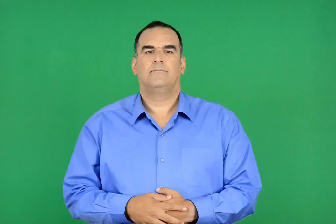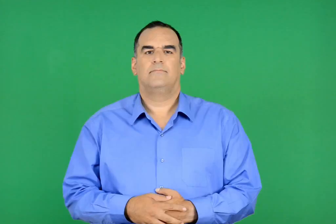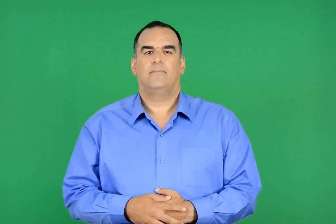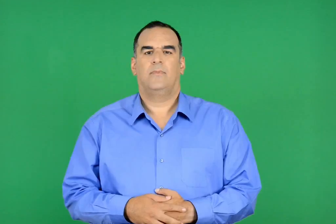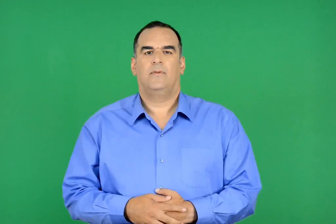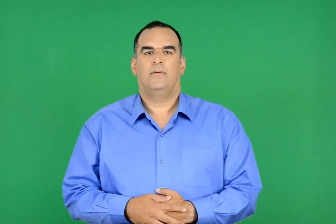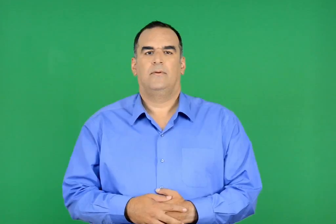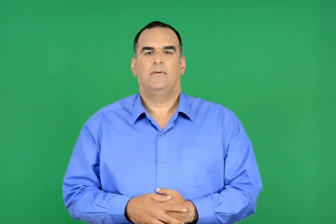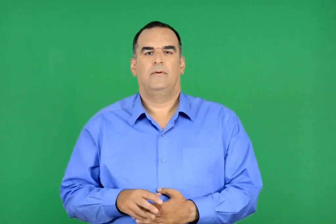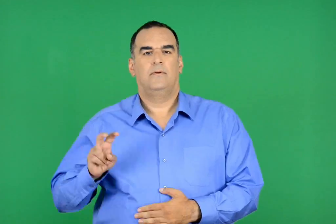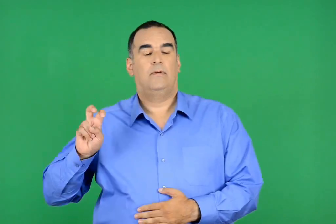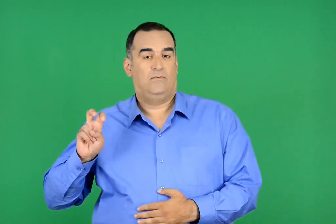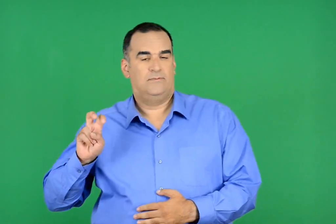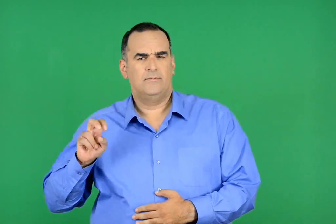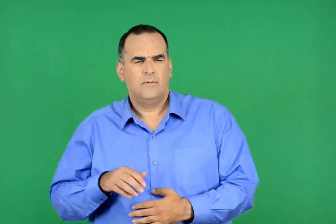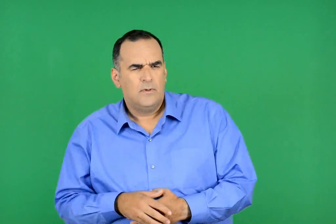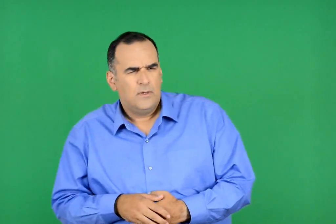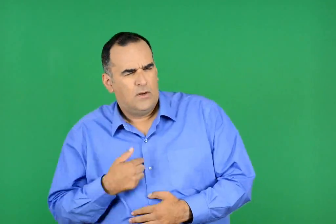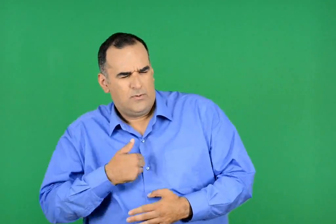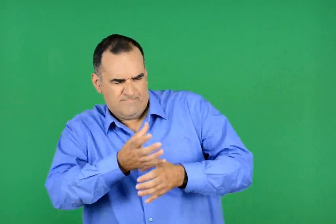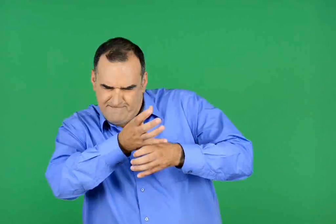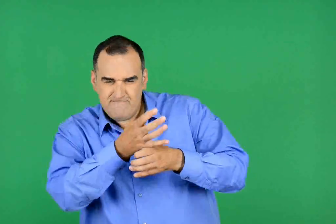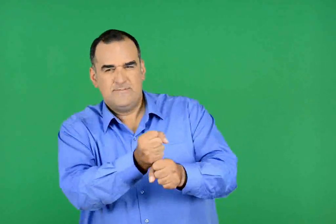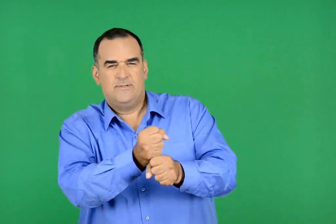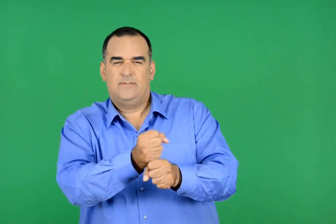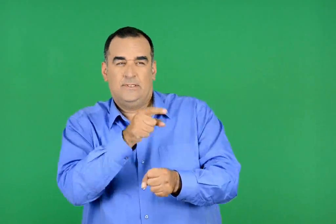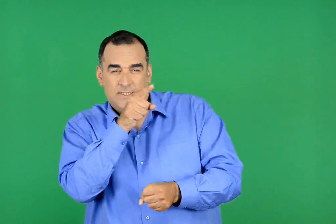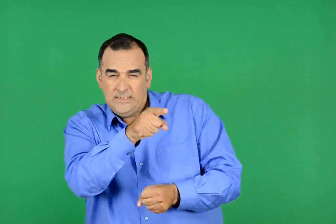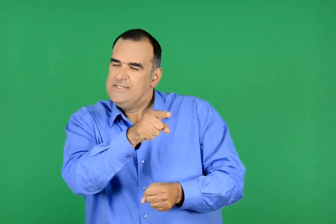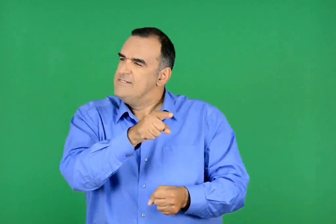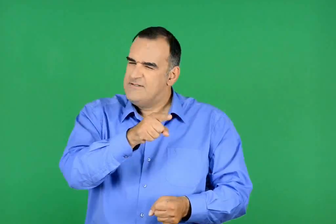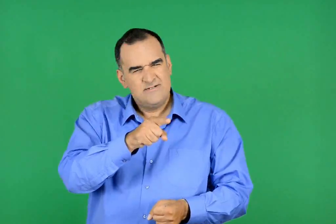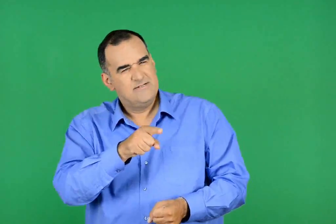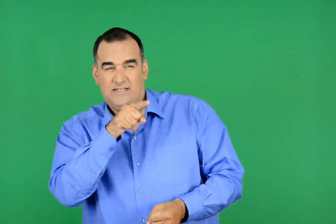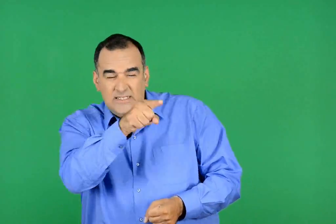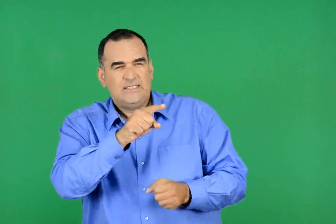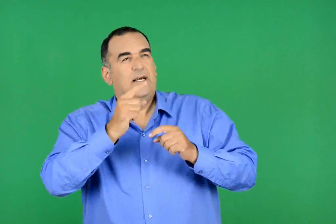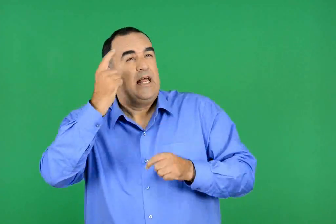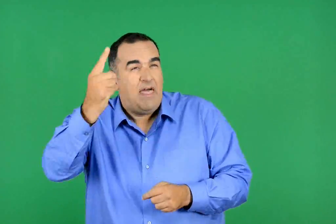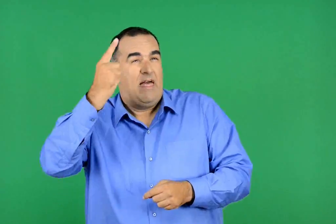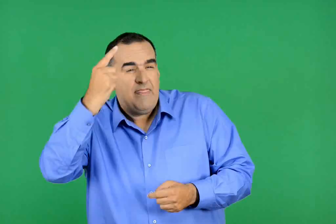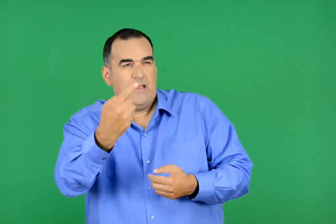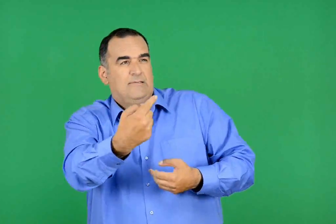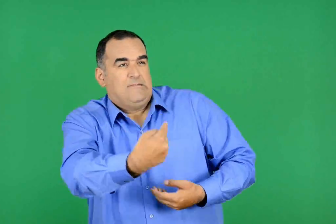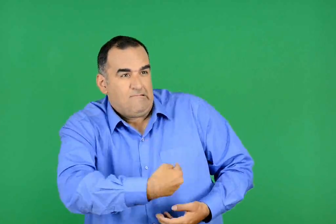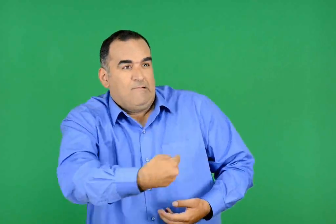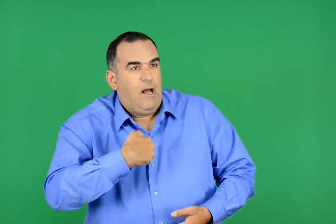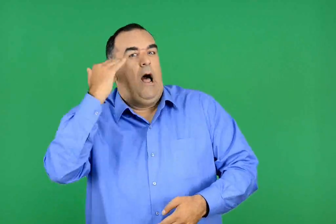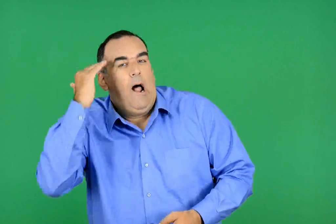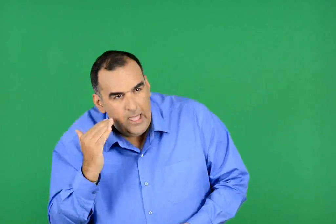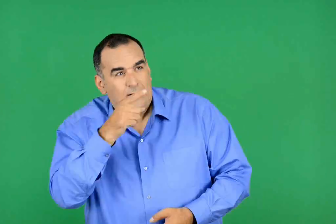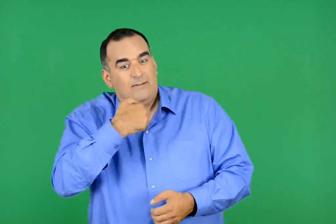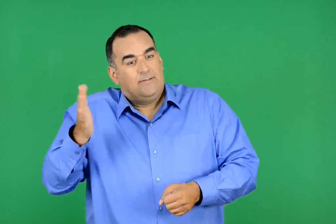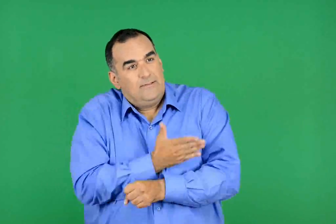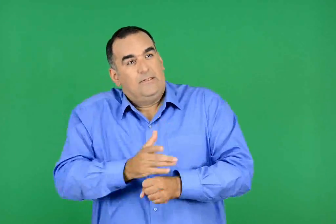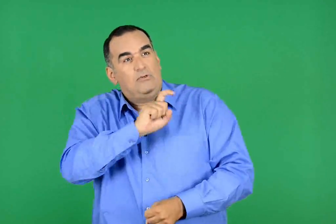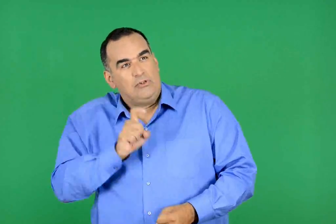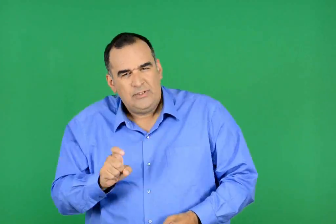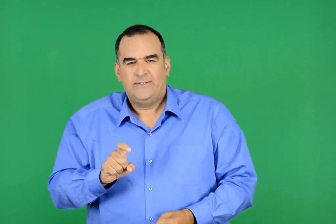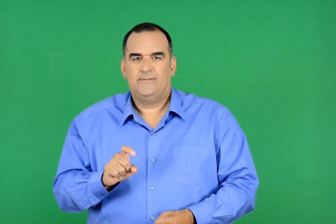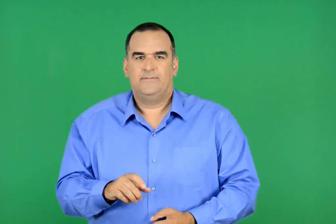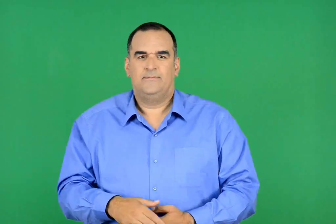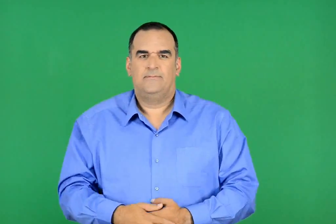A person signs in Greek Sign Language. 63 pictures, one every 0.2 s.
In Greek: χαρχούδας θα σε πνίξω , βρε πού είσαι να σε πνίξω πια ; να ησυχάσω από σένα και τις ιδέες σου , που µου έχουν καταστρέψει τη ζωή
